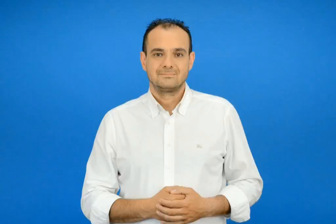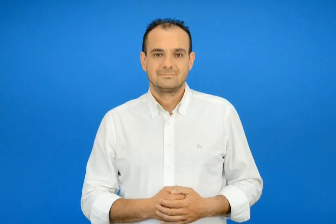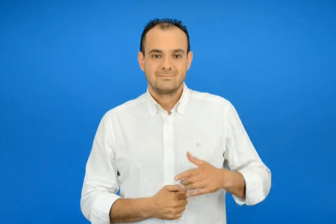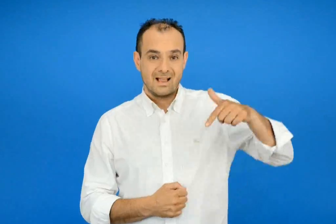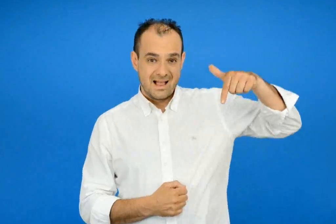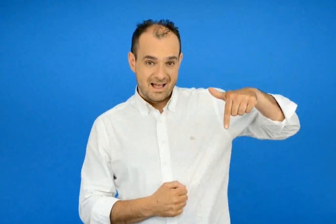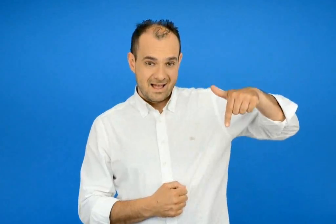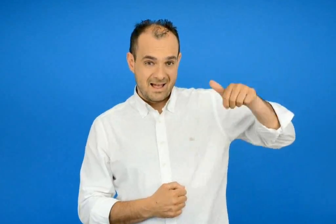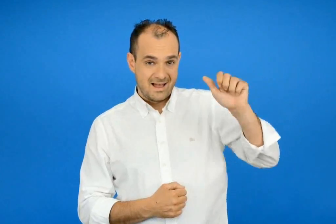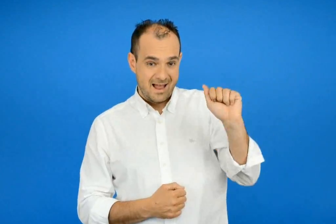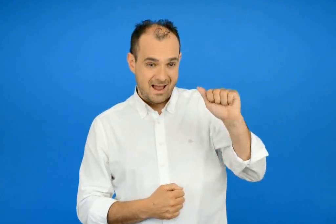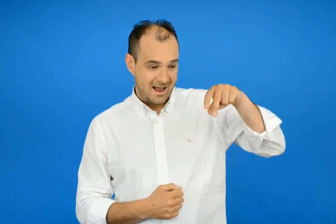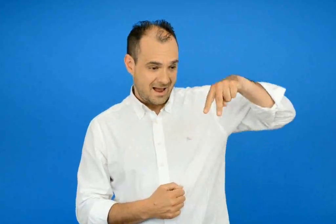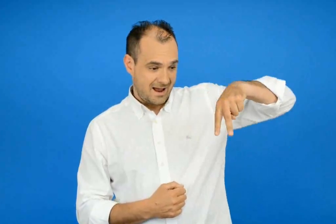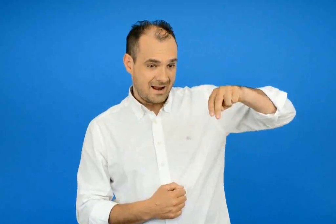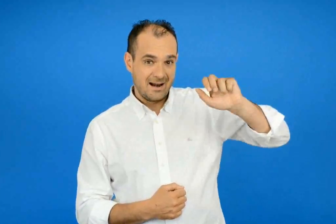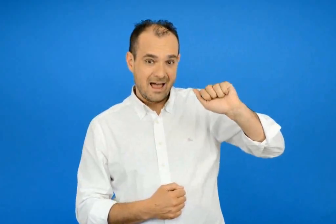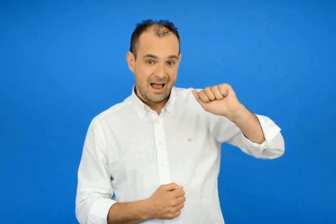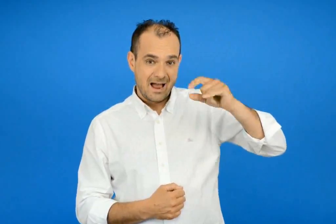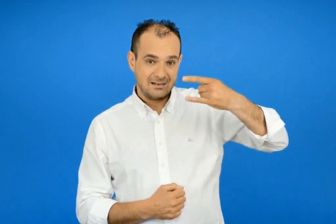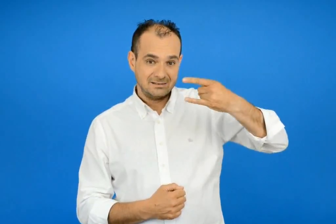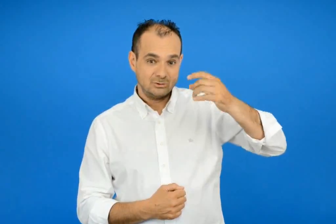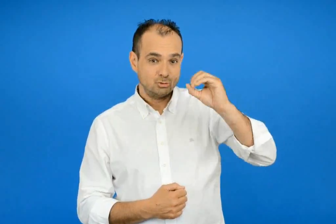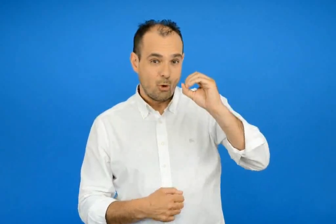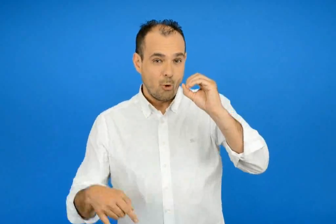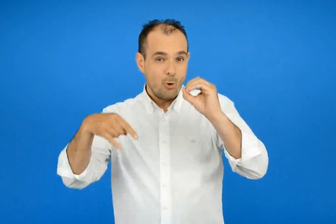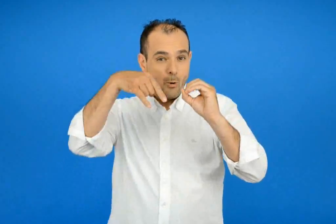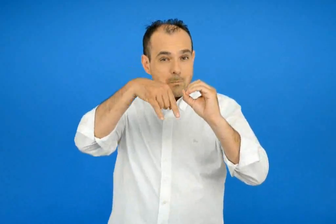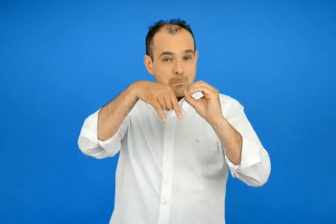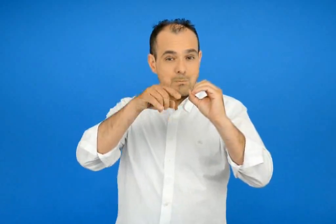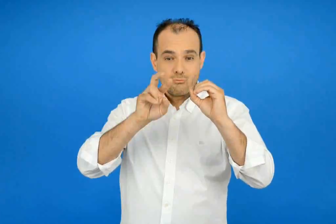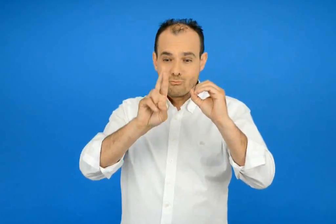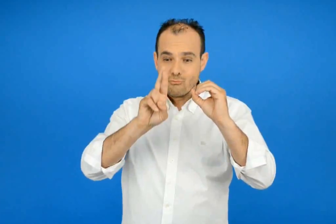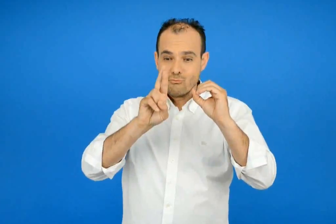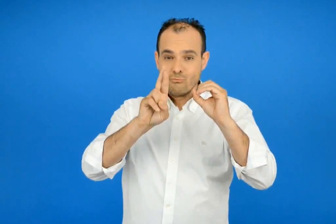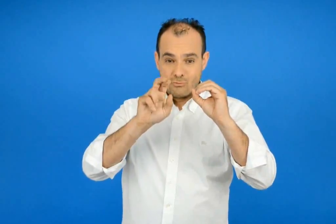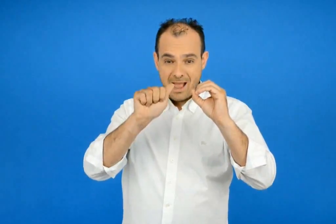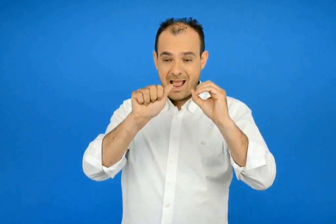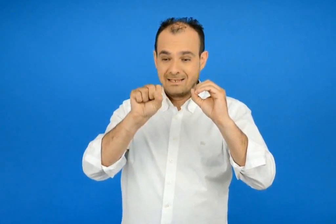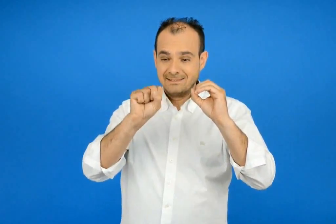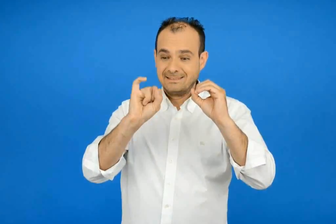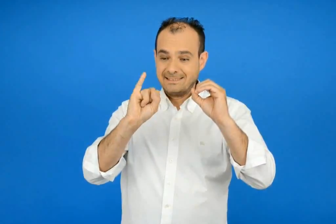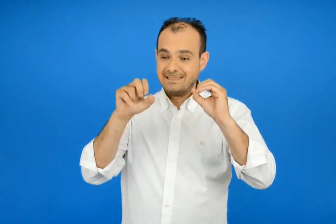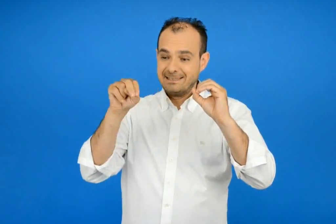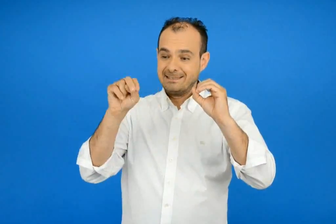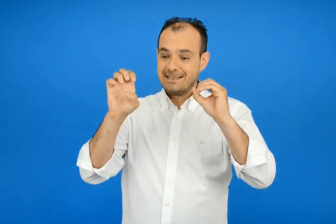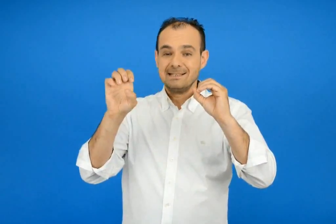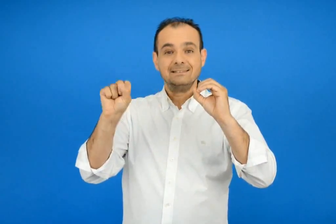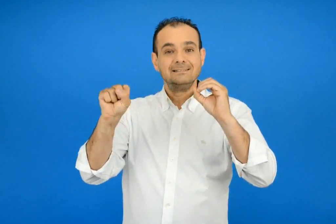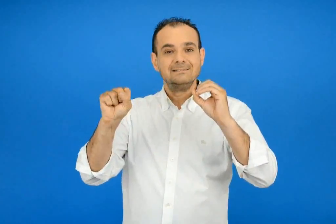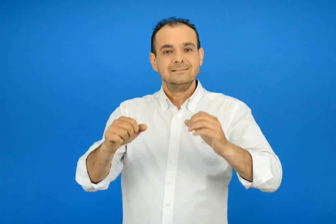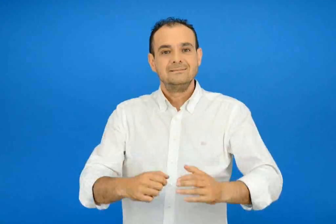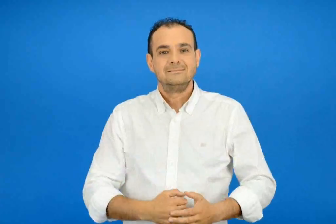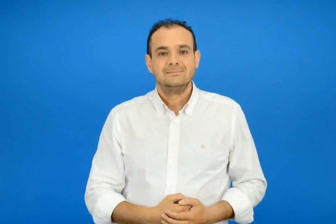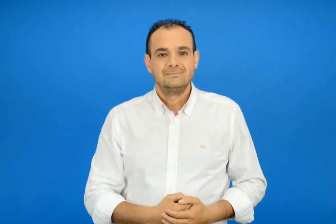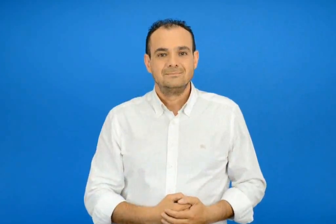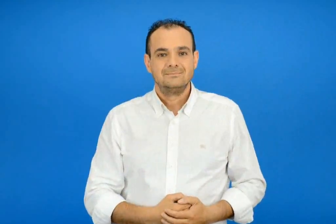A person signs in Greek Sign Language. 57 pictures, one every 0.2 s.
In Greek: γαλαζοπράσινες
